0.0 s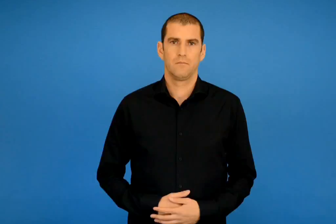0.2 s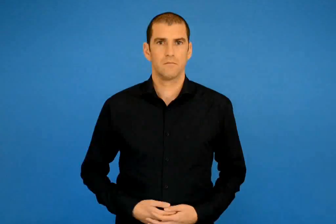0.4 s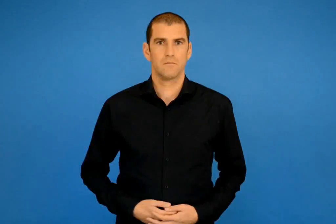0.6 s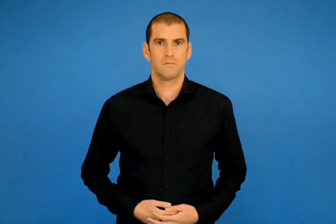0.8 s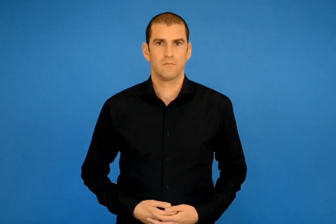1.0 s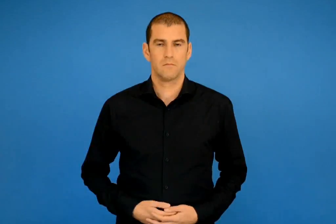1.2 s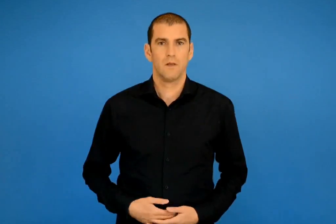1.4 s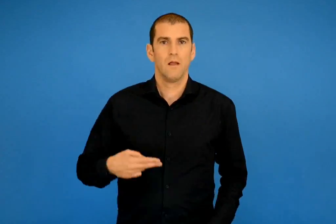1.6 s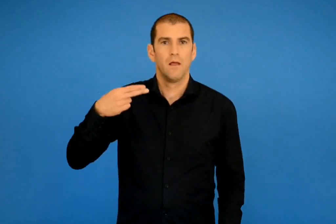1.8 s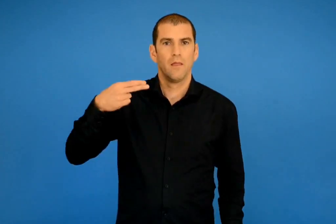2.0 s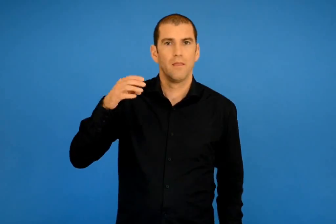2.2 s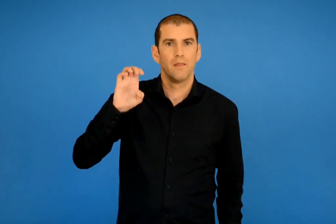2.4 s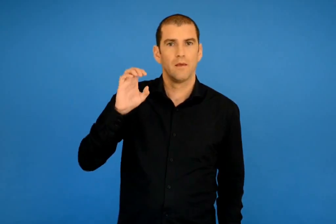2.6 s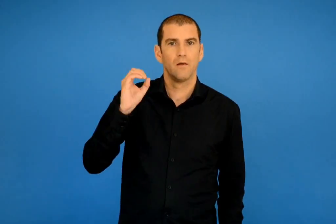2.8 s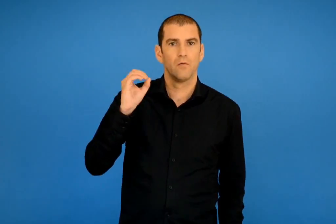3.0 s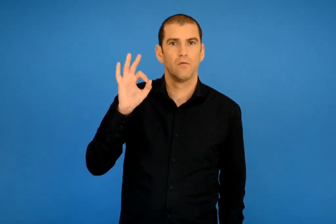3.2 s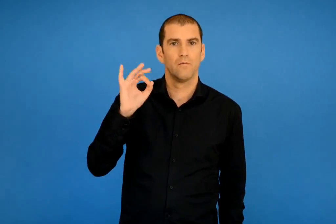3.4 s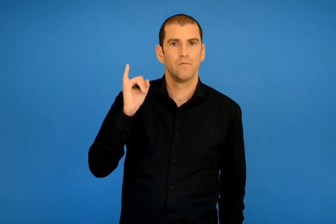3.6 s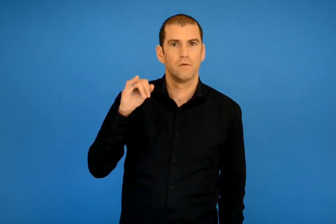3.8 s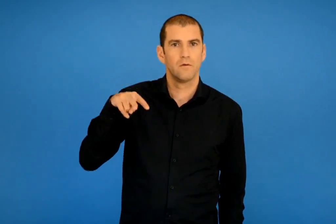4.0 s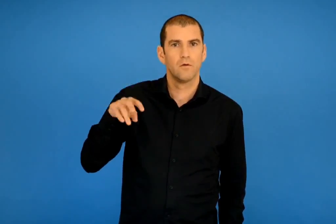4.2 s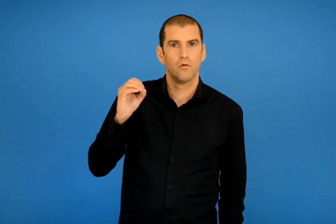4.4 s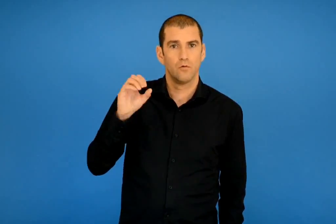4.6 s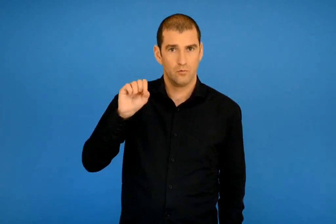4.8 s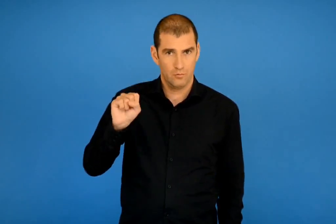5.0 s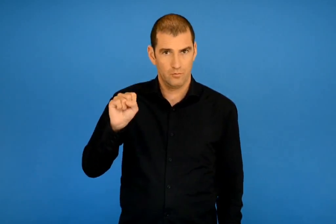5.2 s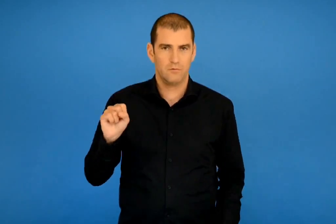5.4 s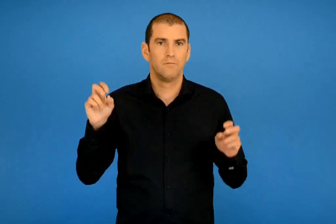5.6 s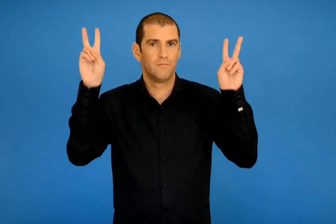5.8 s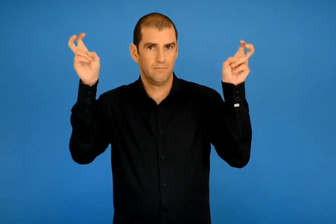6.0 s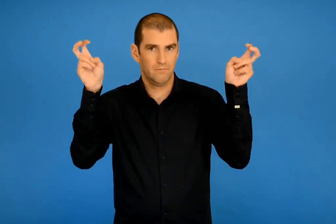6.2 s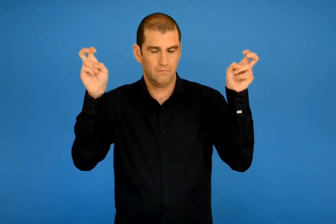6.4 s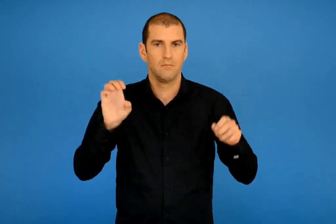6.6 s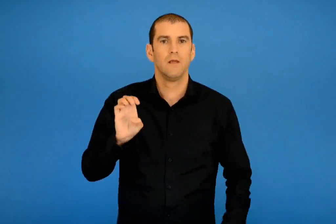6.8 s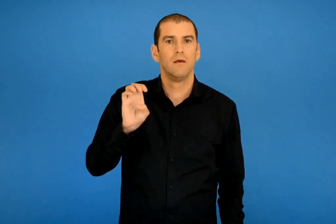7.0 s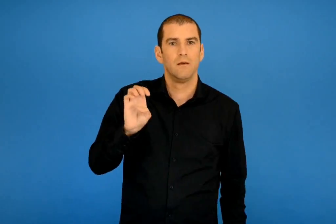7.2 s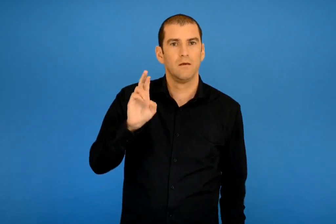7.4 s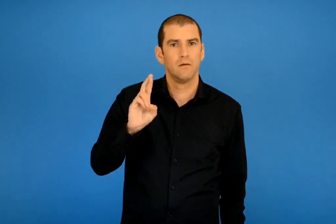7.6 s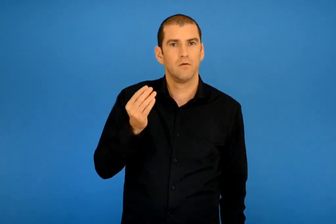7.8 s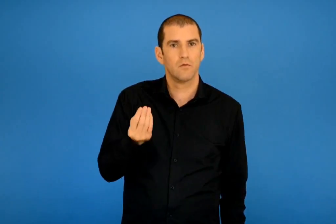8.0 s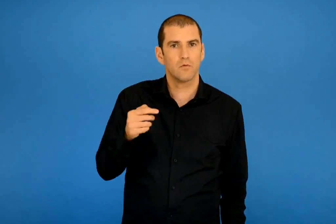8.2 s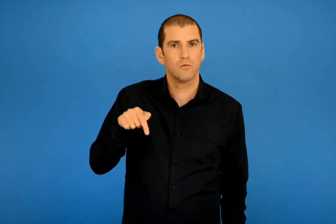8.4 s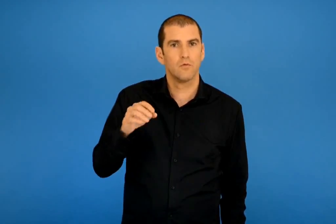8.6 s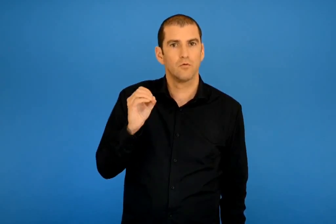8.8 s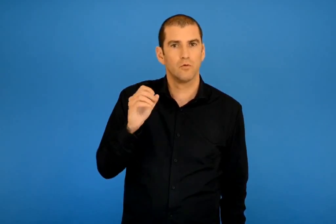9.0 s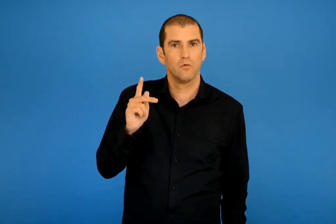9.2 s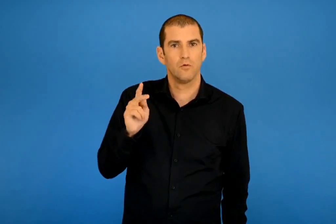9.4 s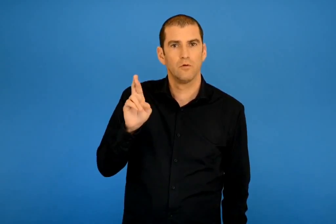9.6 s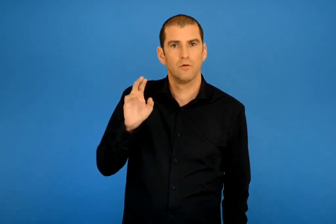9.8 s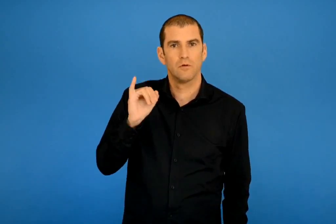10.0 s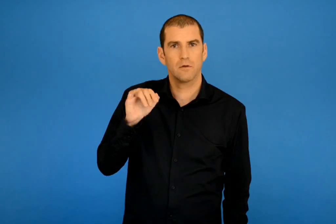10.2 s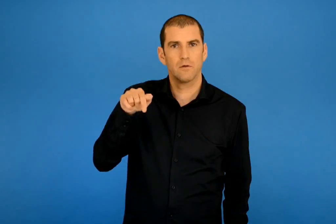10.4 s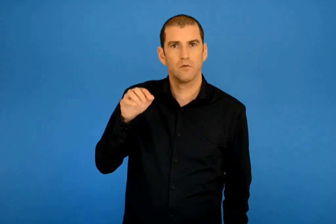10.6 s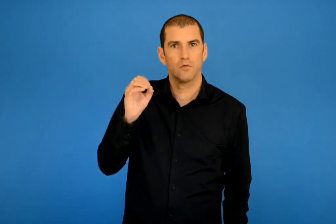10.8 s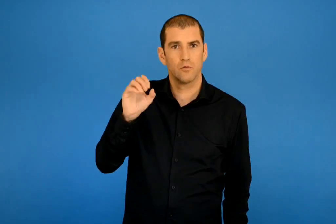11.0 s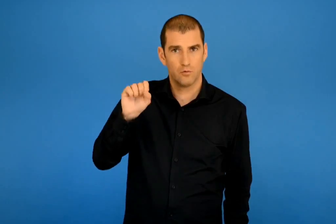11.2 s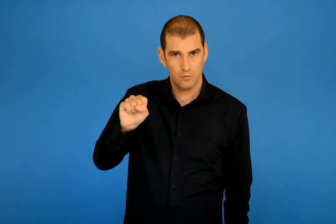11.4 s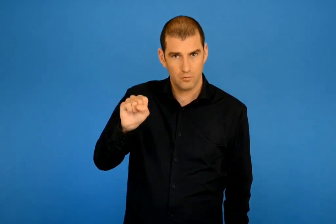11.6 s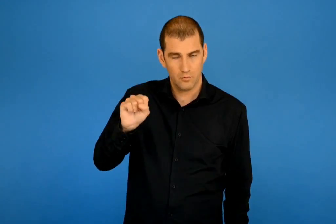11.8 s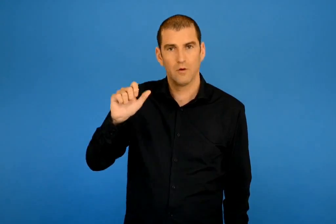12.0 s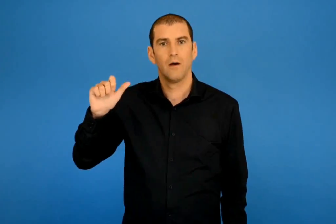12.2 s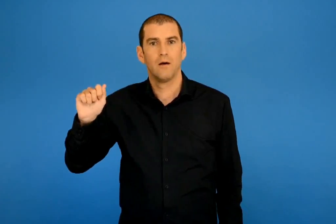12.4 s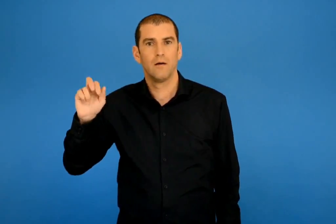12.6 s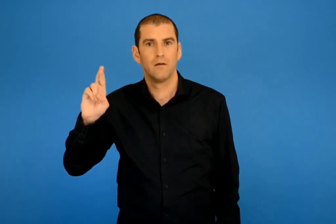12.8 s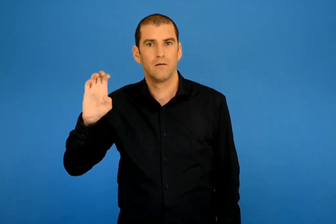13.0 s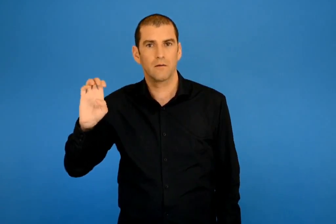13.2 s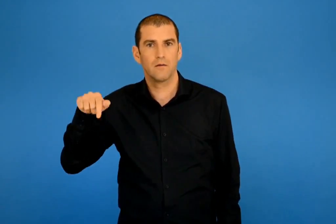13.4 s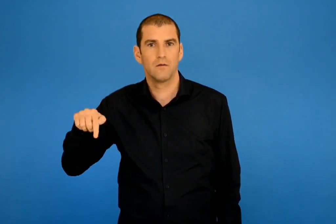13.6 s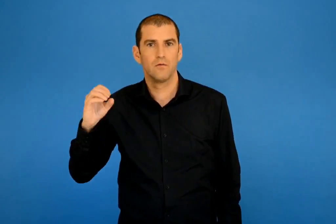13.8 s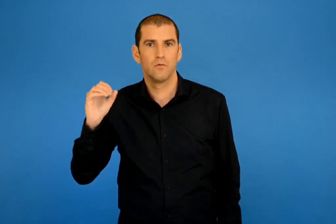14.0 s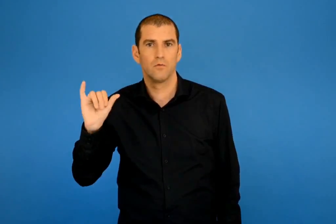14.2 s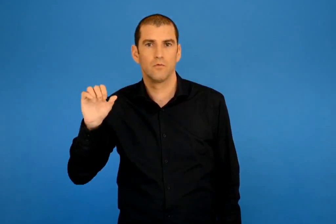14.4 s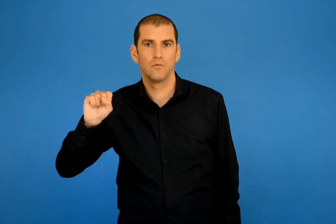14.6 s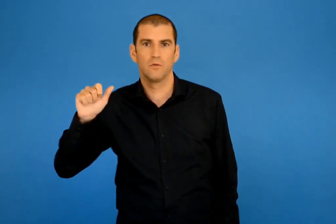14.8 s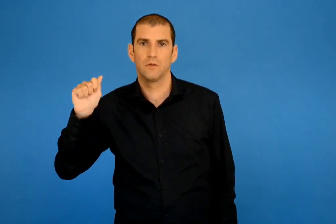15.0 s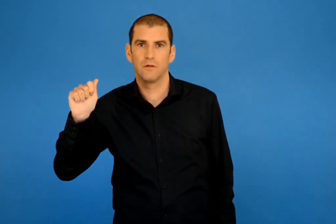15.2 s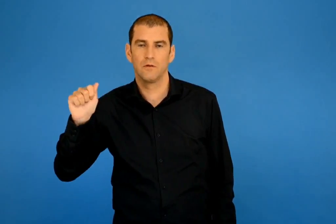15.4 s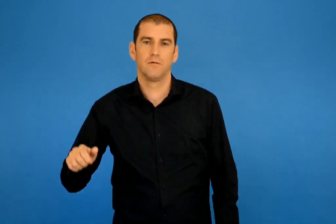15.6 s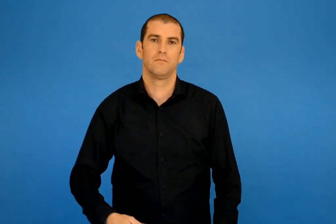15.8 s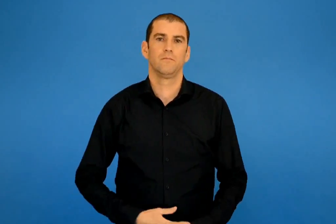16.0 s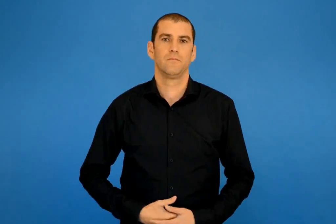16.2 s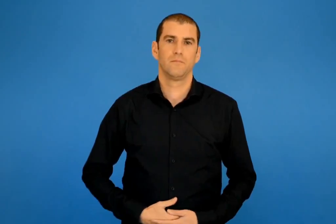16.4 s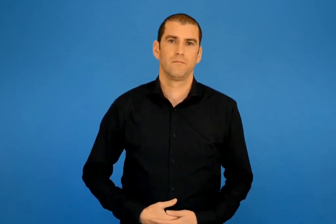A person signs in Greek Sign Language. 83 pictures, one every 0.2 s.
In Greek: θεόφιλος ερωτόκριτος και αρετούσα
